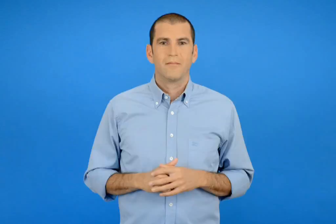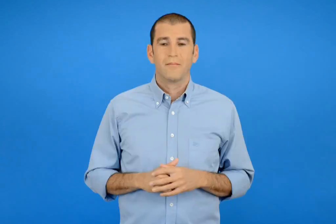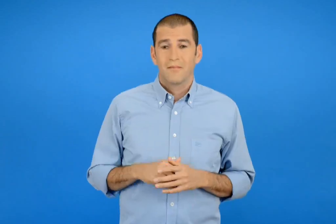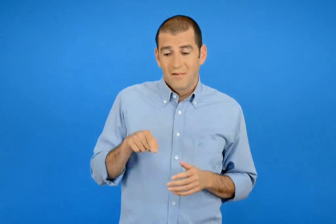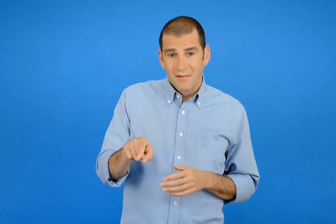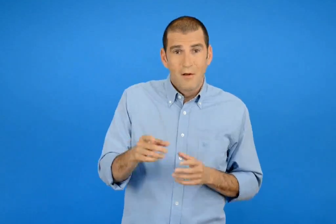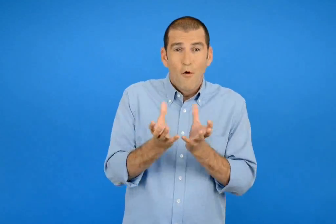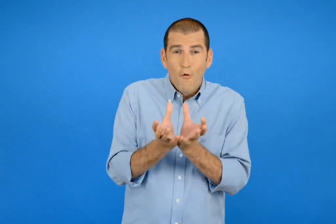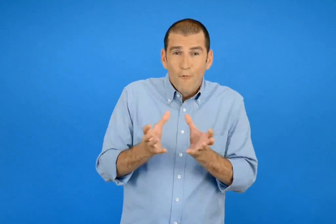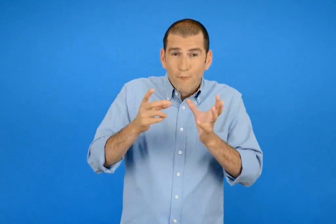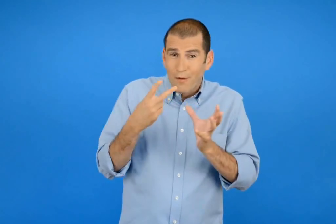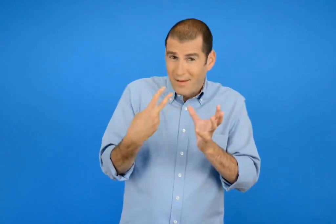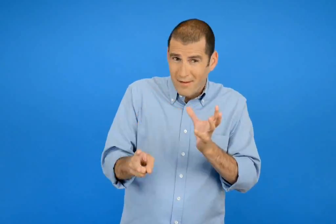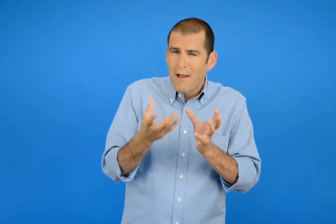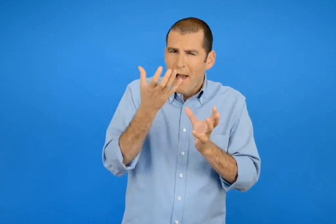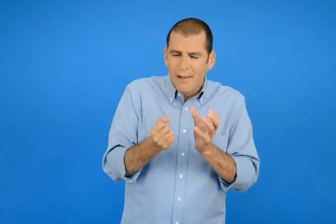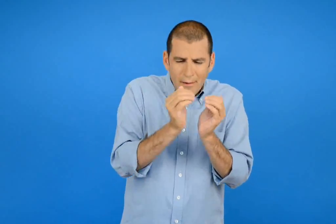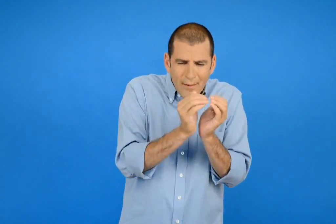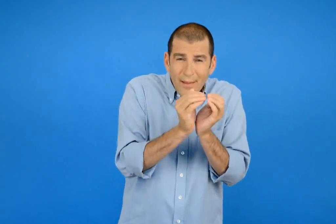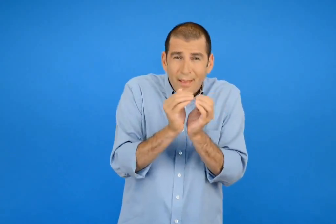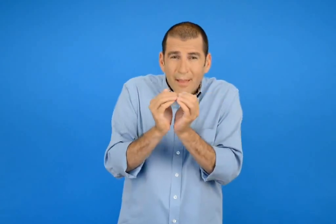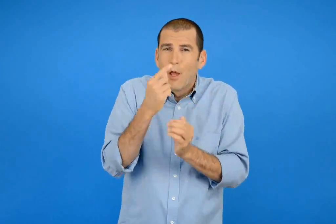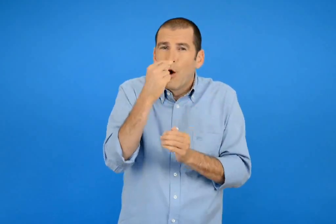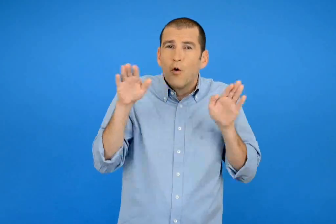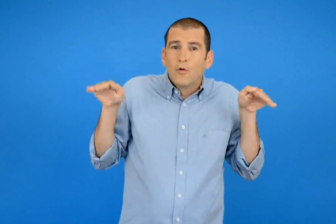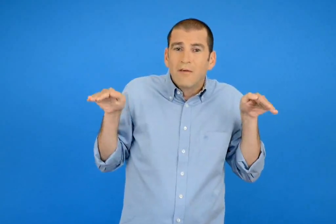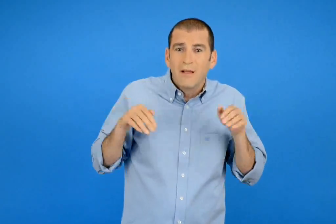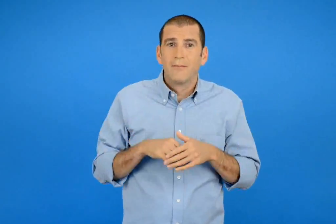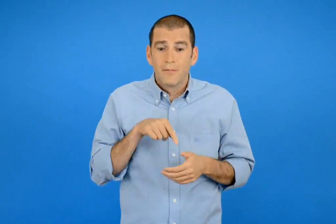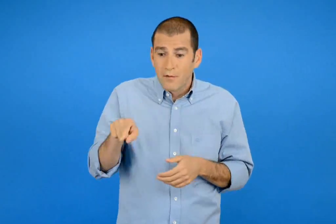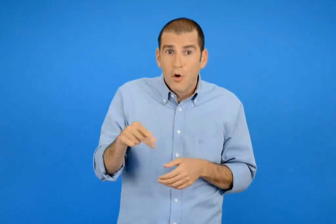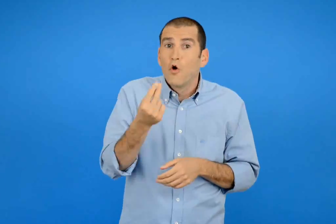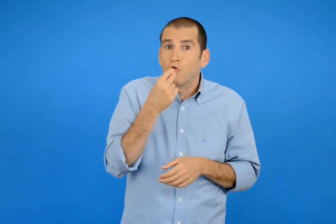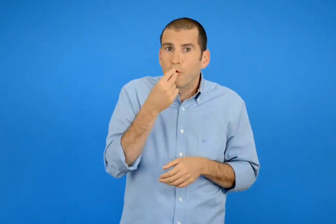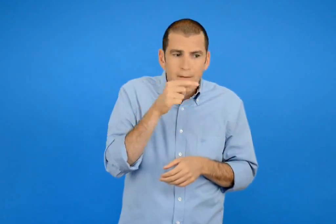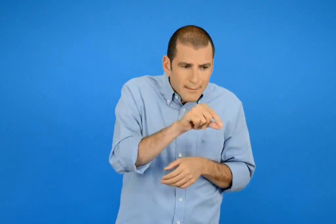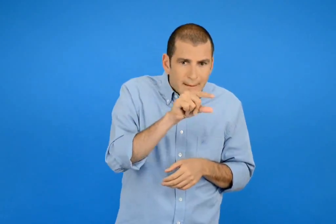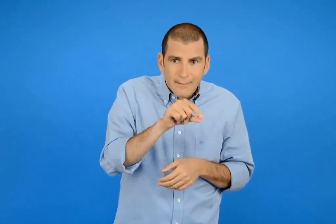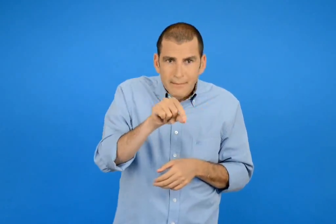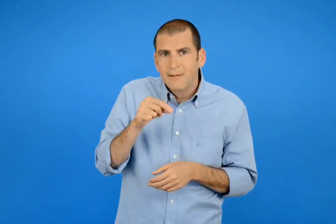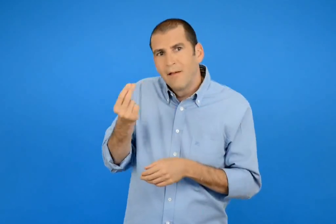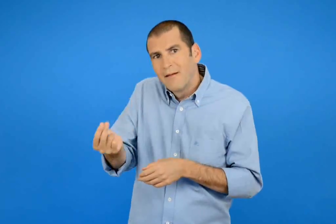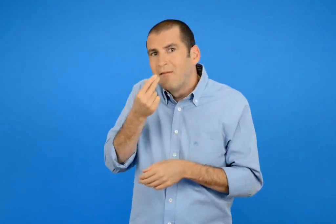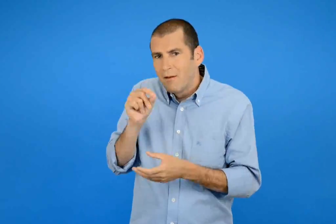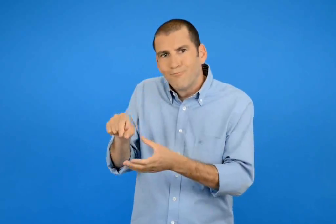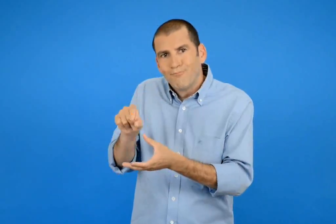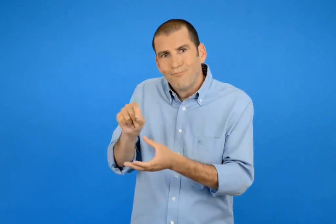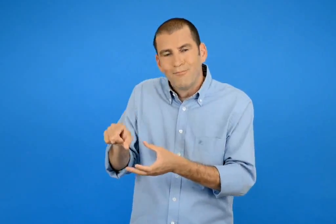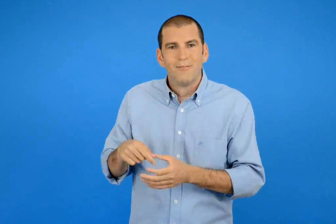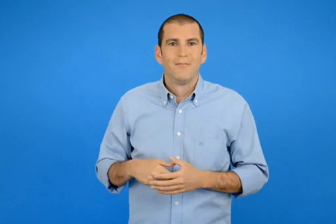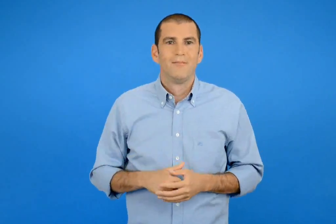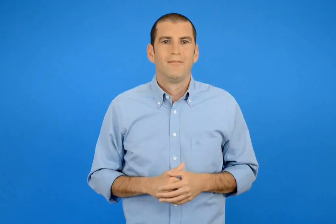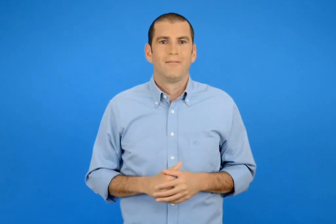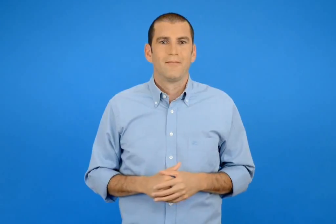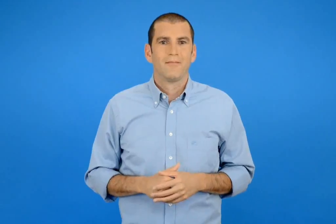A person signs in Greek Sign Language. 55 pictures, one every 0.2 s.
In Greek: έχει στη φωλιά του κοτσυφάκια μαζεύει τροφή και τα ταΐζει
